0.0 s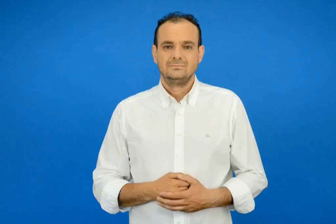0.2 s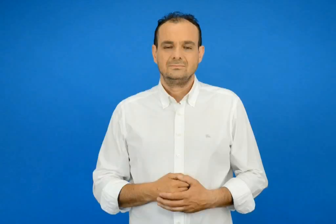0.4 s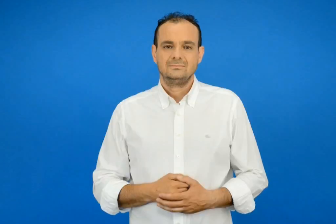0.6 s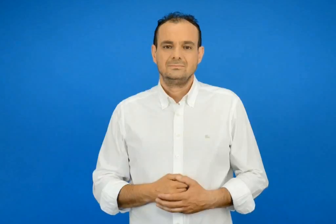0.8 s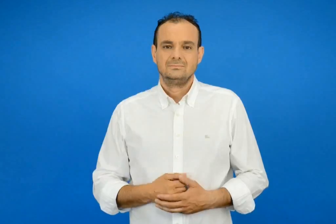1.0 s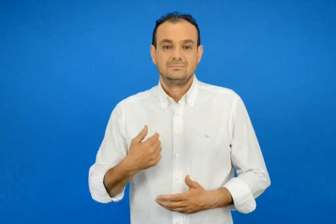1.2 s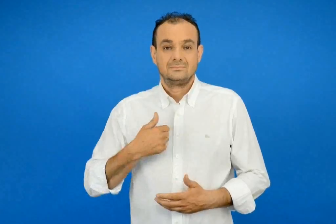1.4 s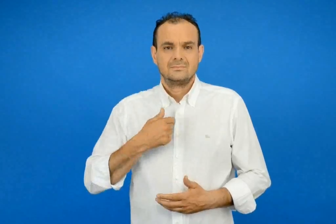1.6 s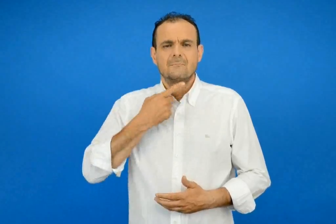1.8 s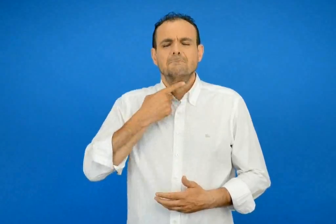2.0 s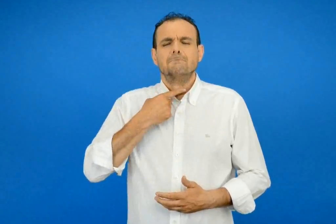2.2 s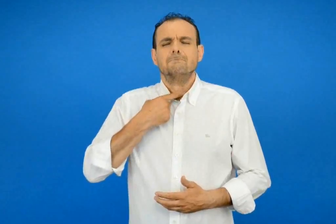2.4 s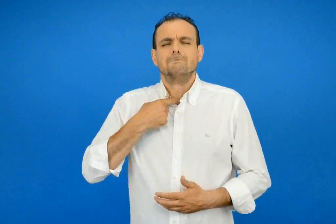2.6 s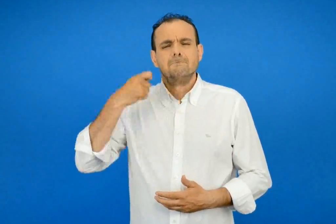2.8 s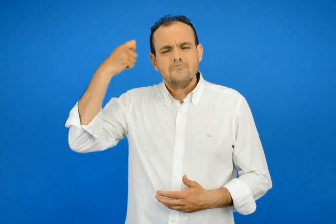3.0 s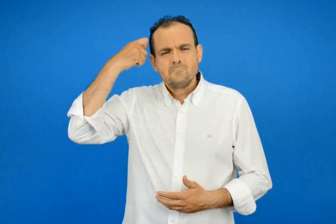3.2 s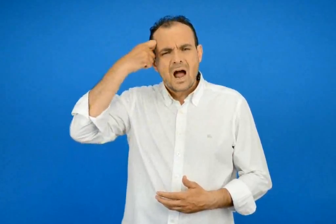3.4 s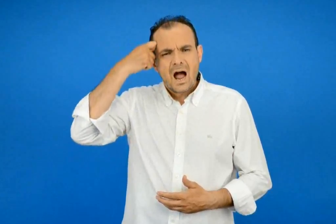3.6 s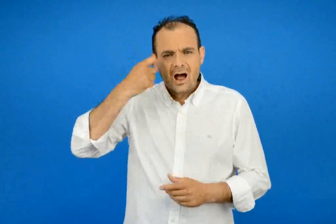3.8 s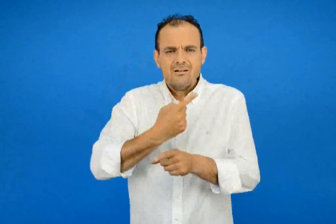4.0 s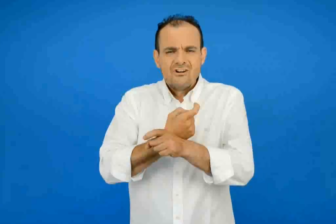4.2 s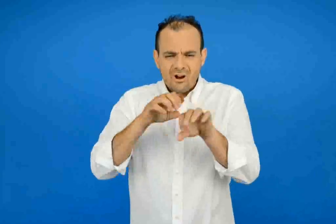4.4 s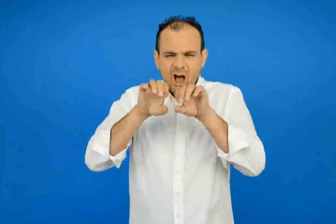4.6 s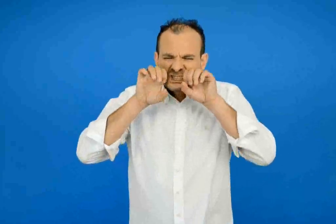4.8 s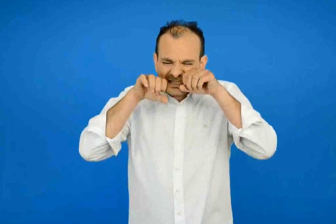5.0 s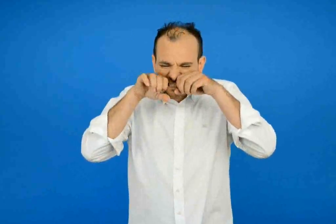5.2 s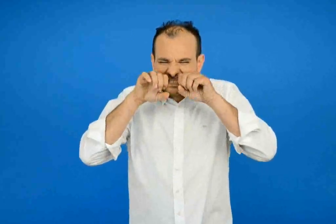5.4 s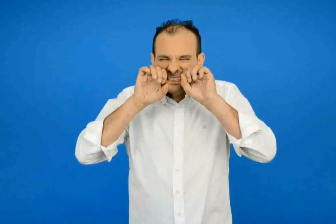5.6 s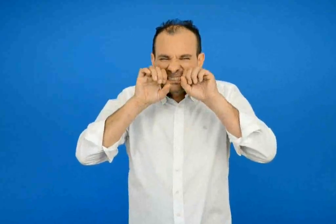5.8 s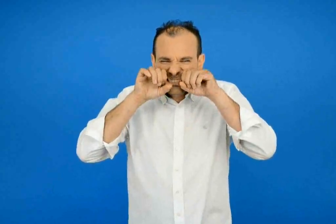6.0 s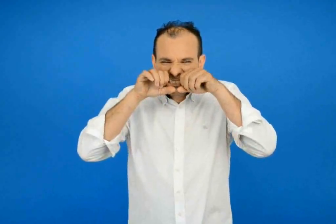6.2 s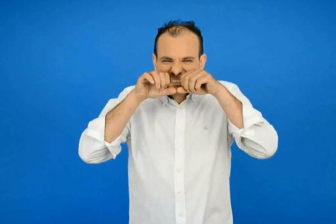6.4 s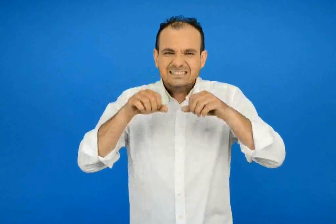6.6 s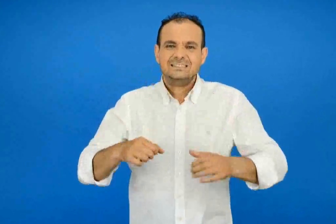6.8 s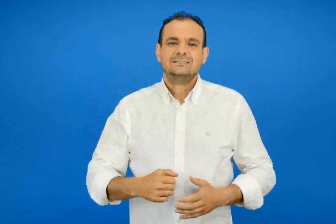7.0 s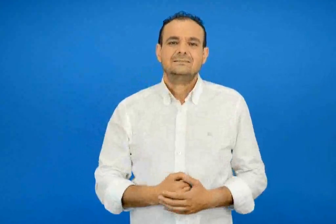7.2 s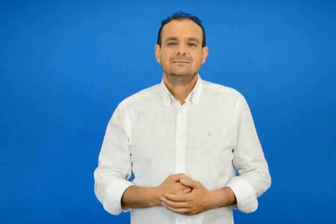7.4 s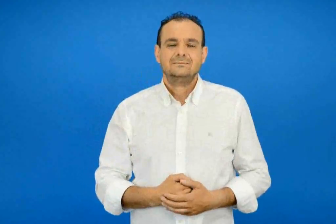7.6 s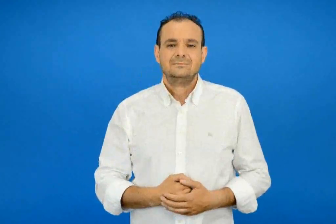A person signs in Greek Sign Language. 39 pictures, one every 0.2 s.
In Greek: μου αρέσουν τα τραγανιστά κοκάλα
